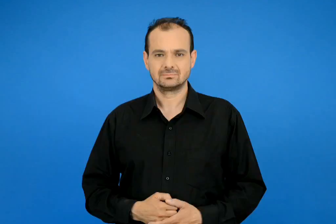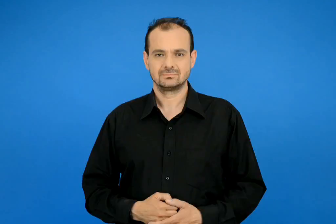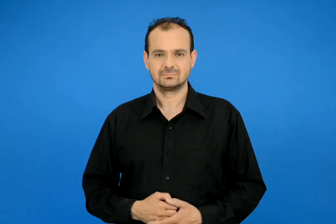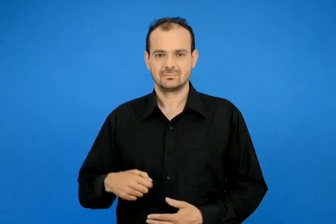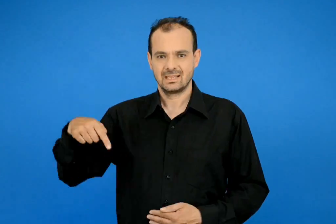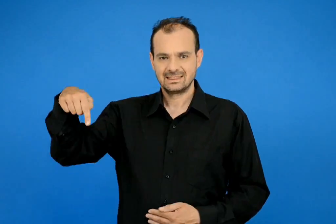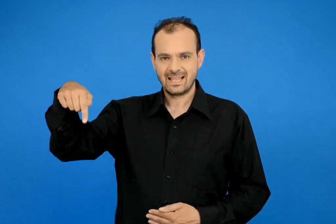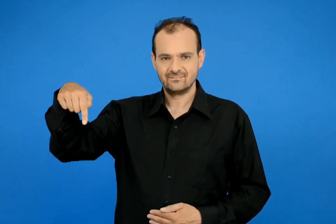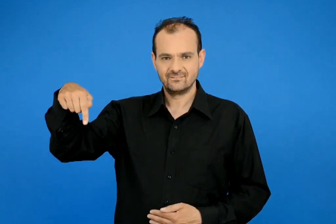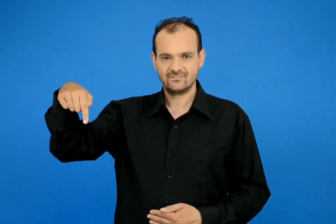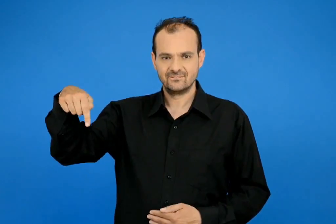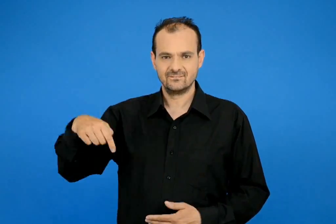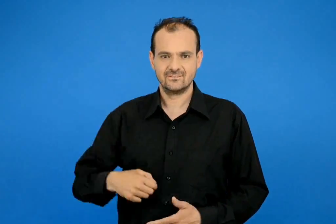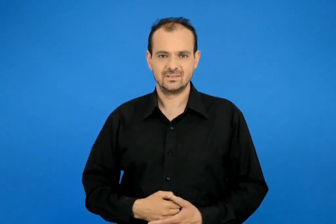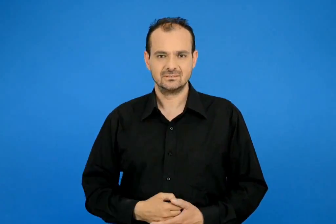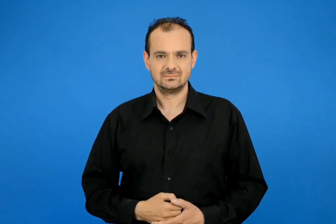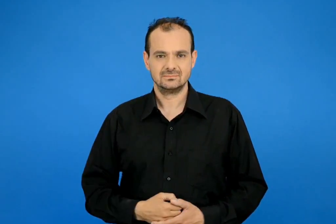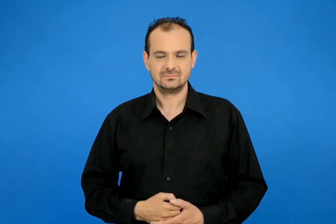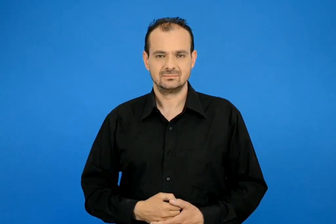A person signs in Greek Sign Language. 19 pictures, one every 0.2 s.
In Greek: ταυ
